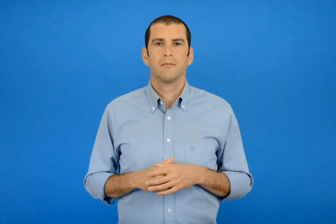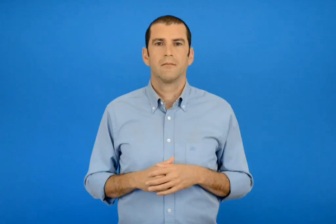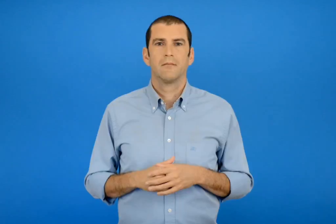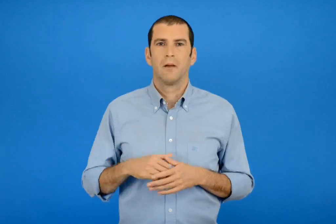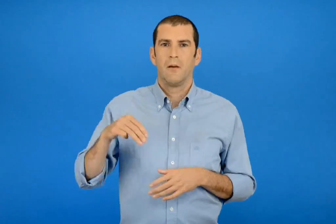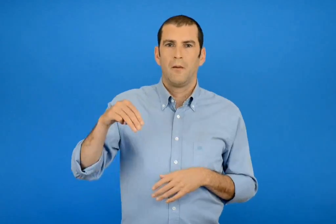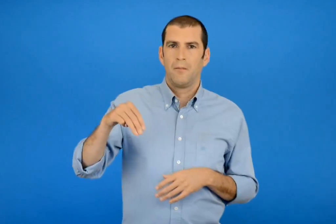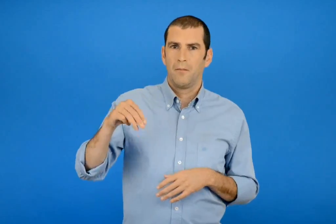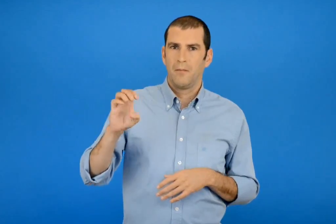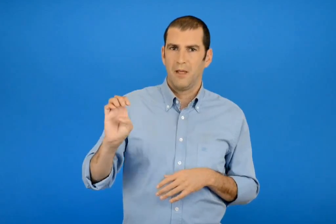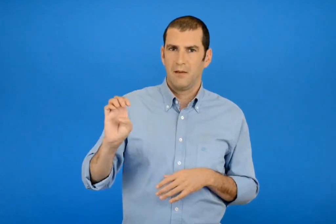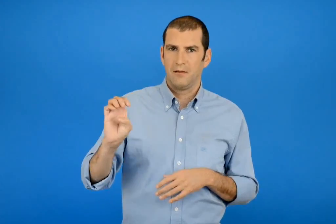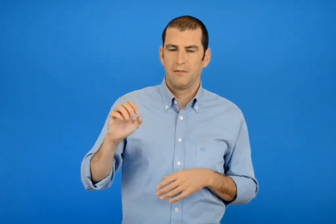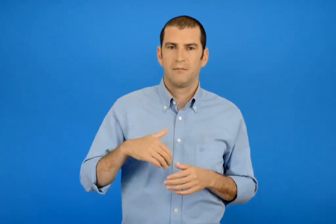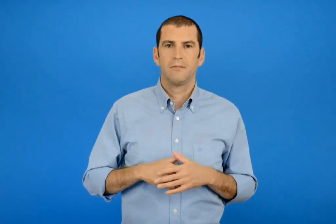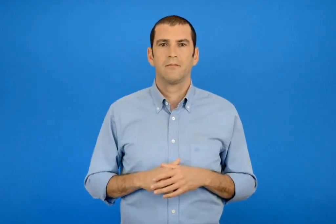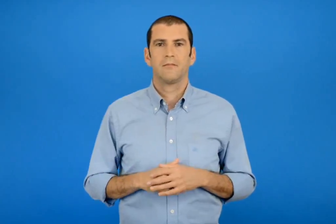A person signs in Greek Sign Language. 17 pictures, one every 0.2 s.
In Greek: με
